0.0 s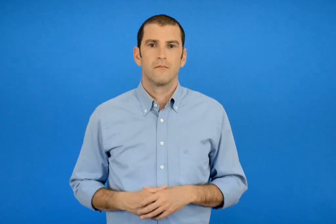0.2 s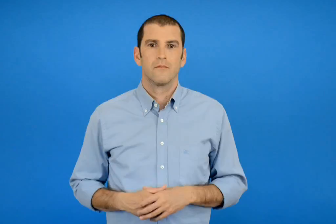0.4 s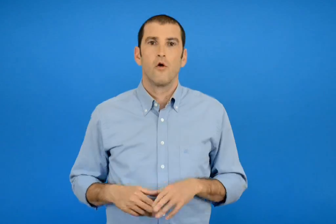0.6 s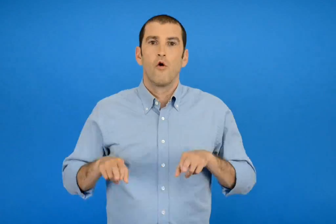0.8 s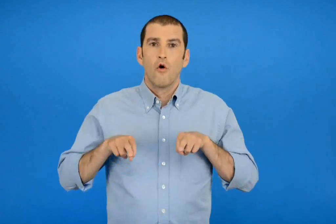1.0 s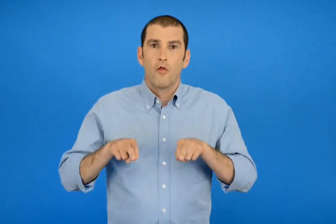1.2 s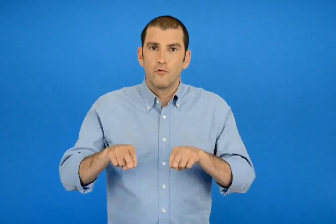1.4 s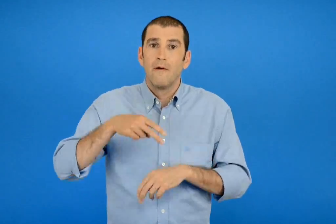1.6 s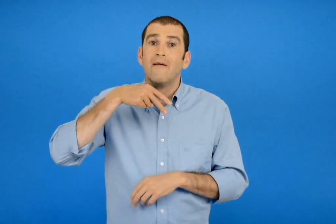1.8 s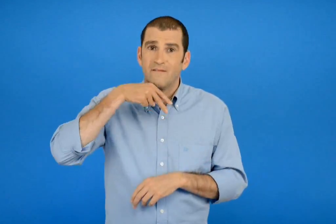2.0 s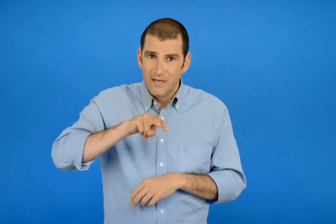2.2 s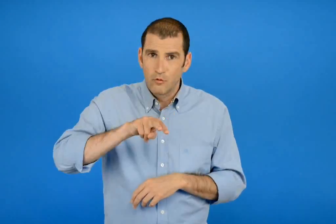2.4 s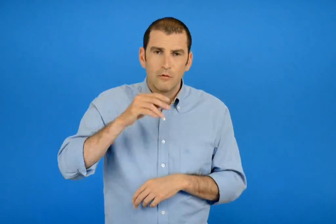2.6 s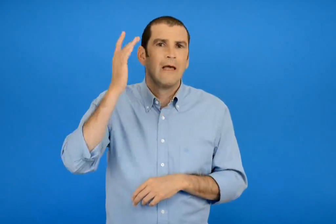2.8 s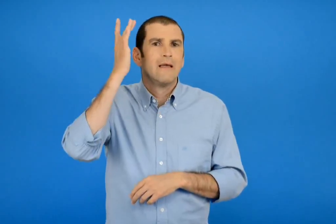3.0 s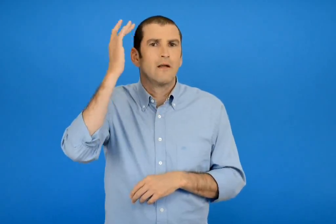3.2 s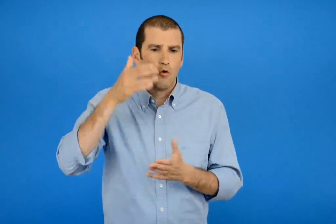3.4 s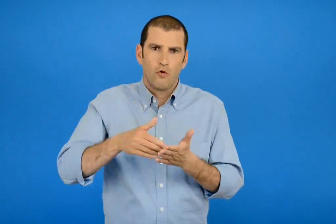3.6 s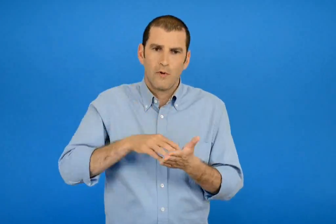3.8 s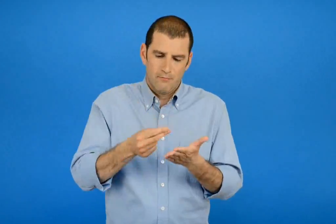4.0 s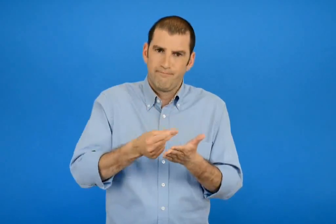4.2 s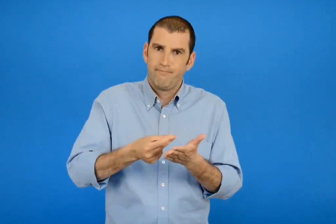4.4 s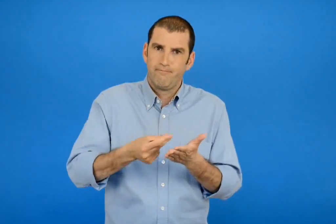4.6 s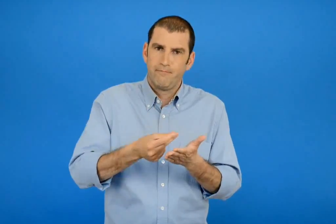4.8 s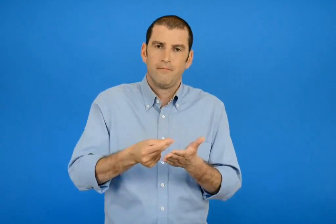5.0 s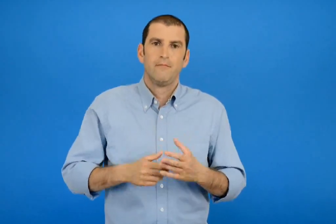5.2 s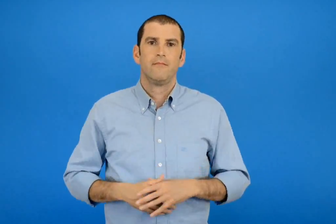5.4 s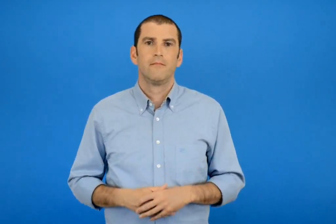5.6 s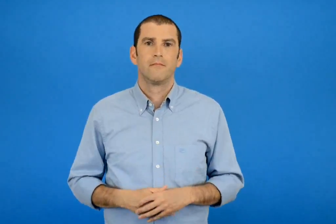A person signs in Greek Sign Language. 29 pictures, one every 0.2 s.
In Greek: χρωματίζω κίτρινη την οδό βενιζέλου
